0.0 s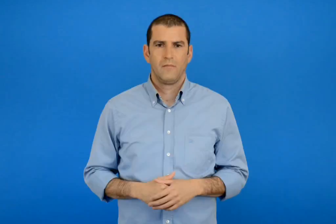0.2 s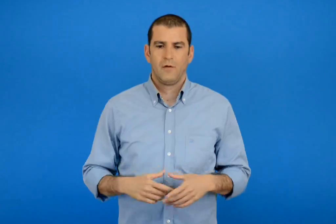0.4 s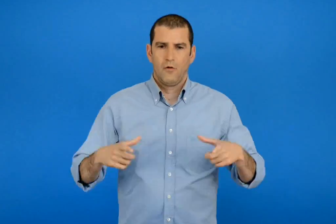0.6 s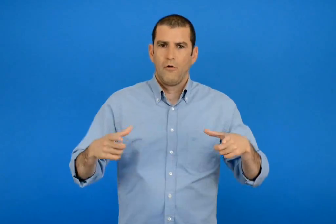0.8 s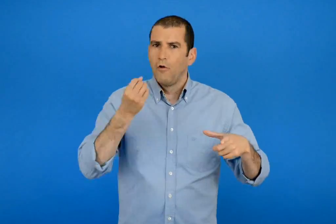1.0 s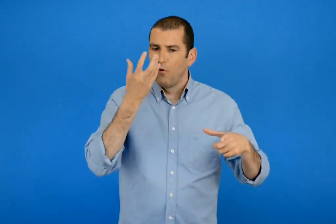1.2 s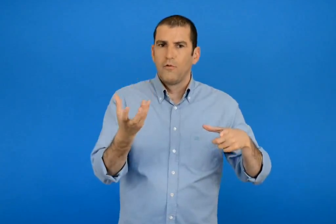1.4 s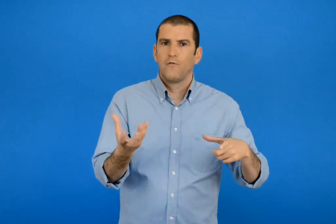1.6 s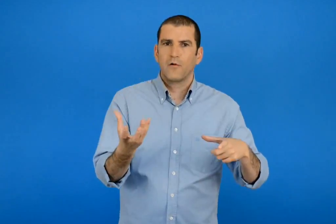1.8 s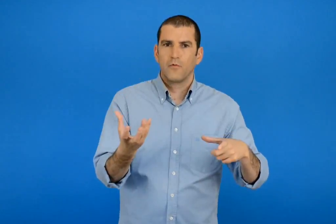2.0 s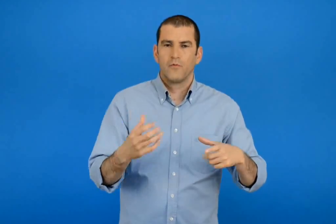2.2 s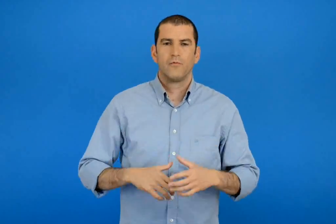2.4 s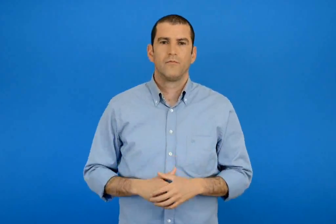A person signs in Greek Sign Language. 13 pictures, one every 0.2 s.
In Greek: νούφαρο
